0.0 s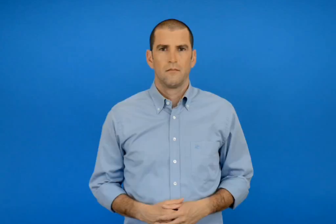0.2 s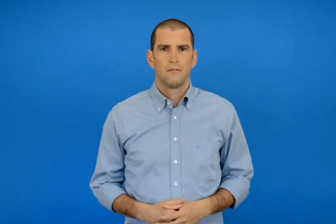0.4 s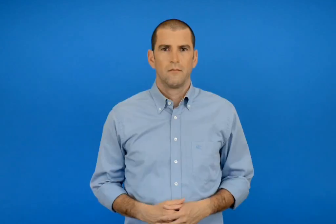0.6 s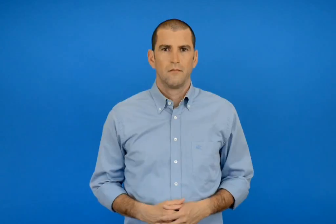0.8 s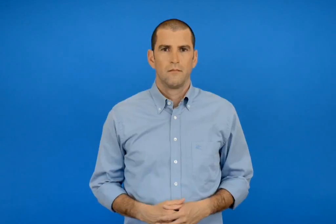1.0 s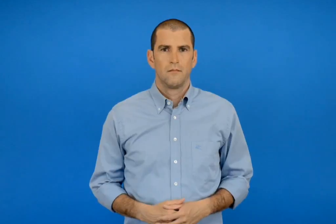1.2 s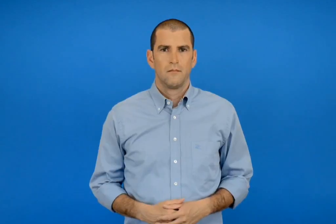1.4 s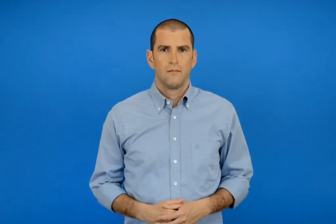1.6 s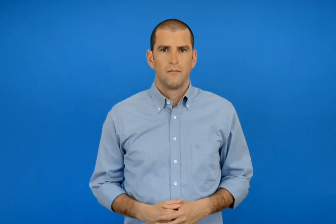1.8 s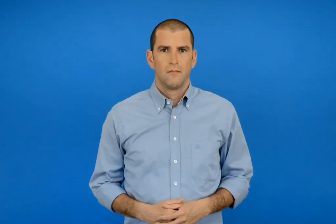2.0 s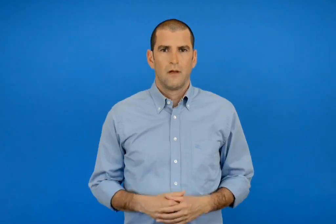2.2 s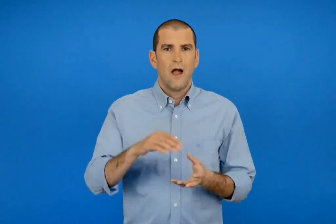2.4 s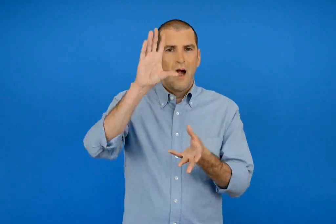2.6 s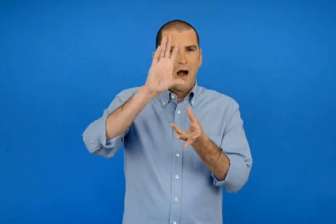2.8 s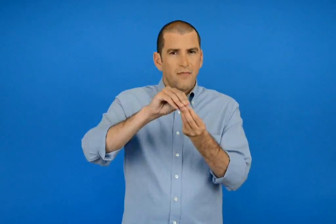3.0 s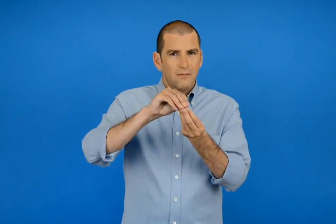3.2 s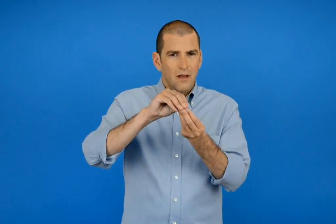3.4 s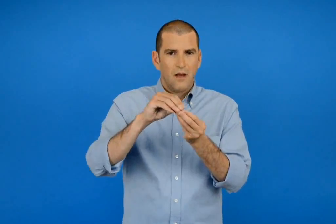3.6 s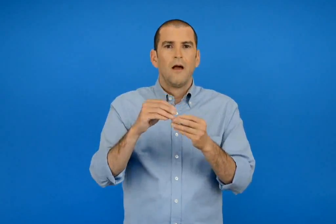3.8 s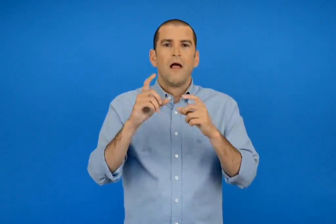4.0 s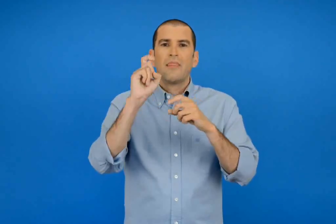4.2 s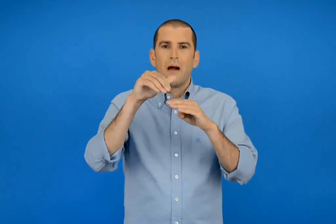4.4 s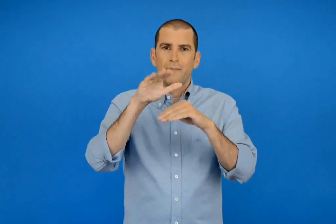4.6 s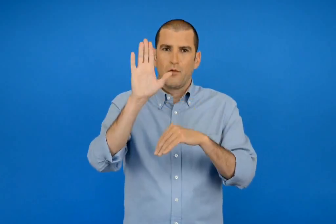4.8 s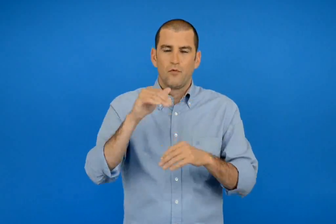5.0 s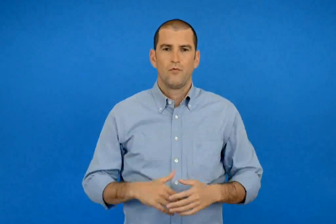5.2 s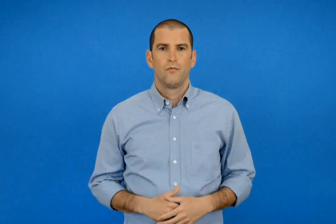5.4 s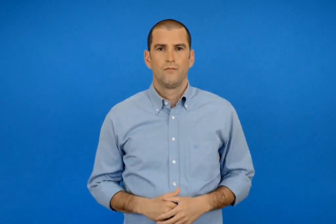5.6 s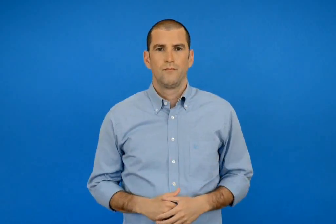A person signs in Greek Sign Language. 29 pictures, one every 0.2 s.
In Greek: υπολογίζω αθροίσματα με την υπέρβαση της δεκάδας
